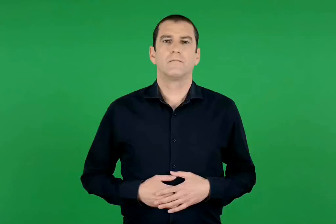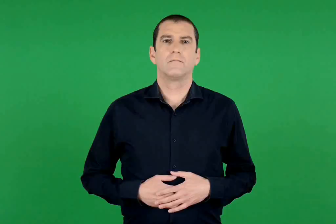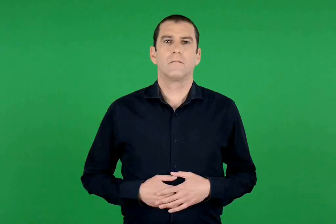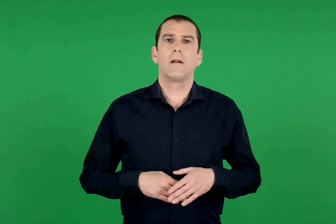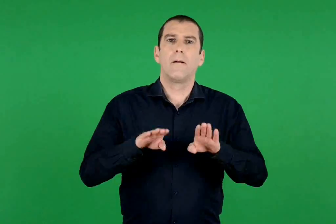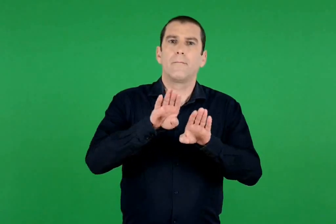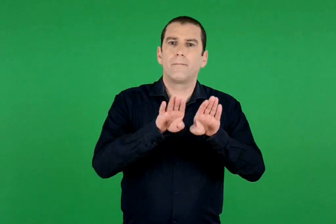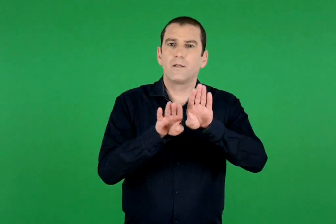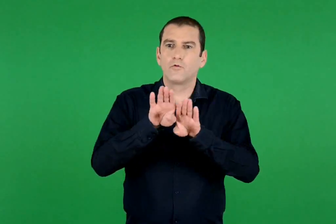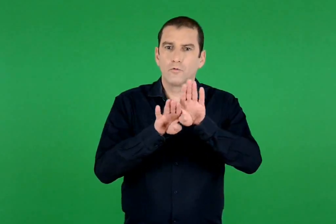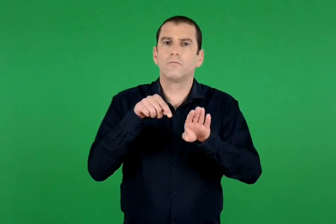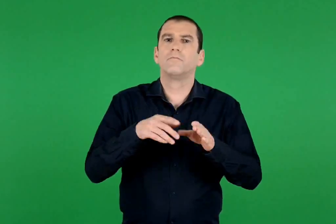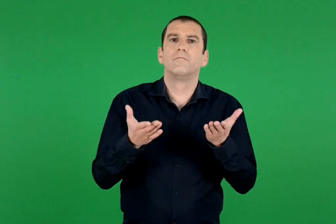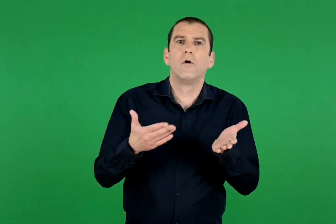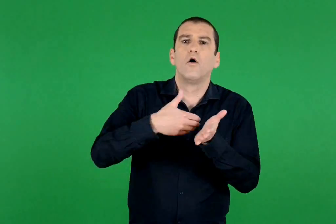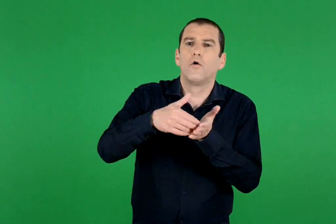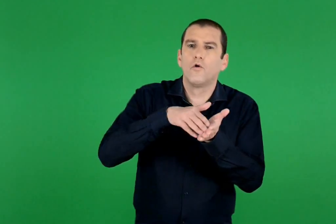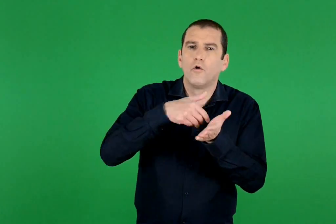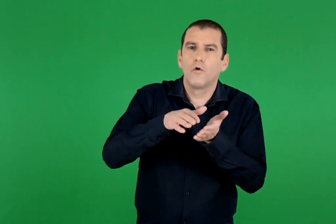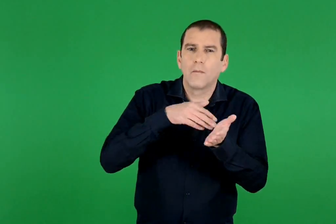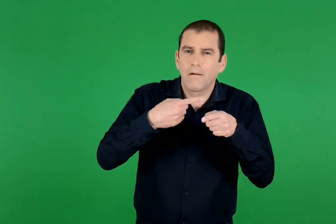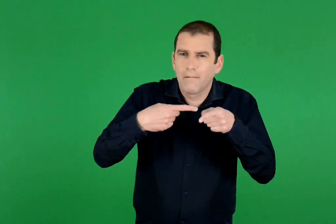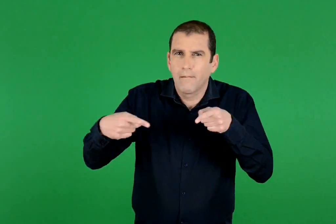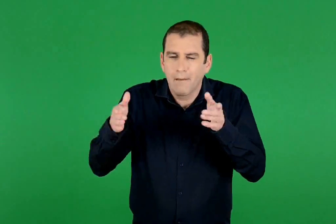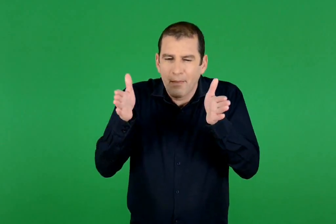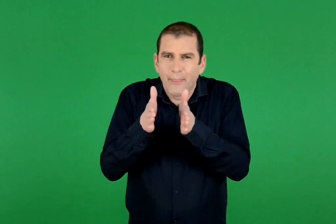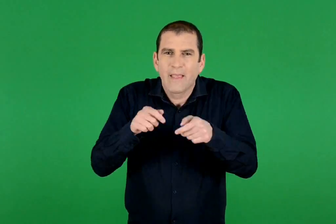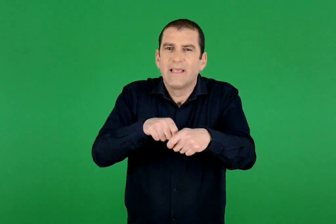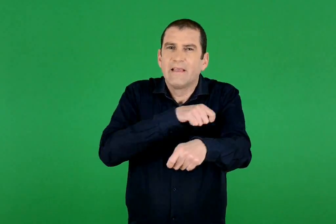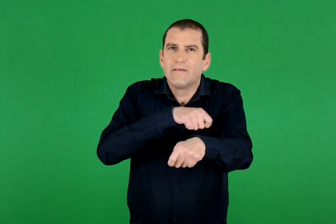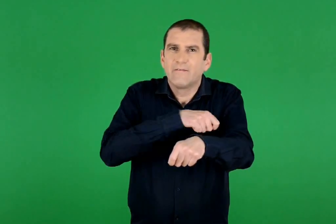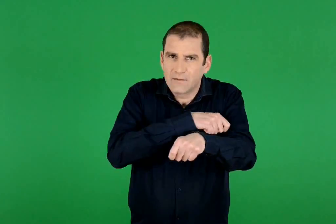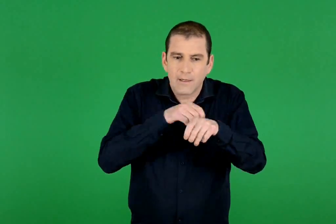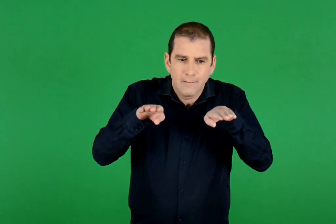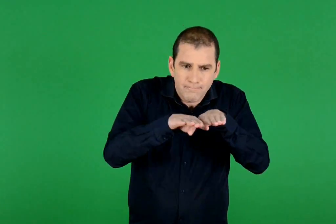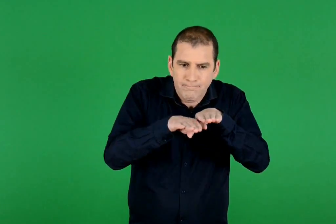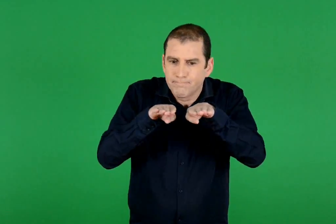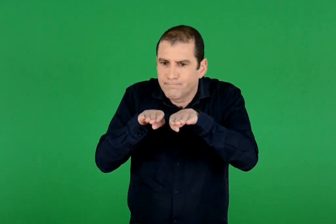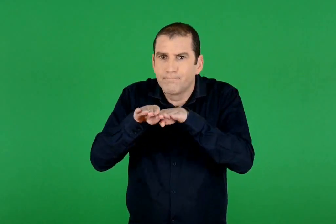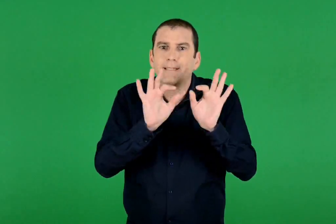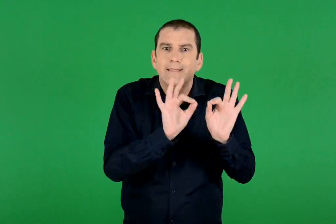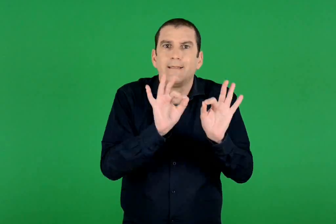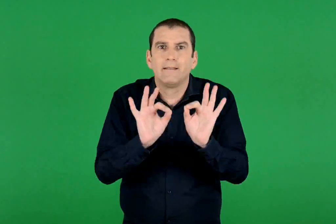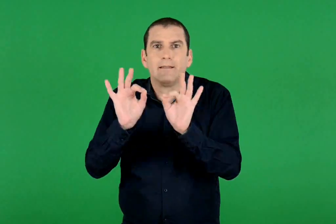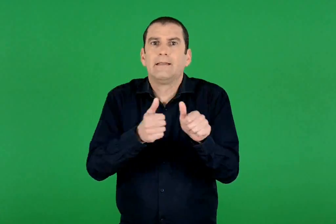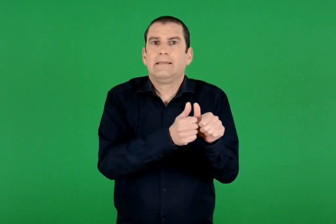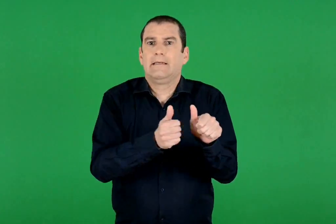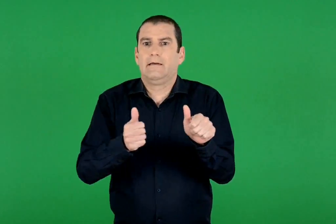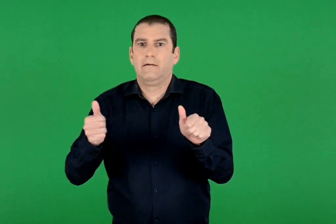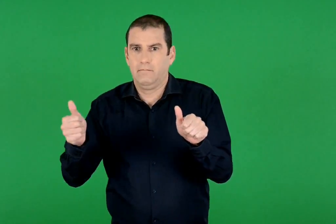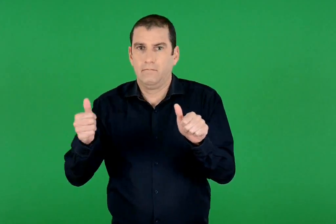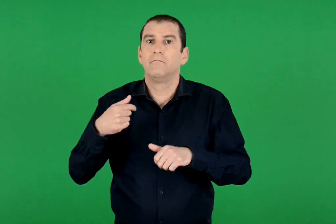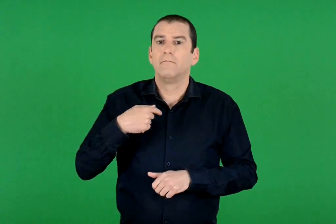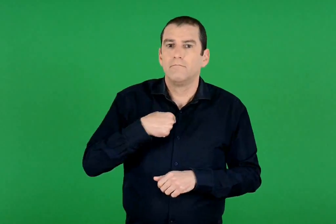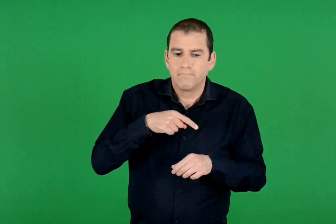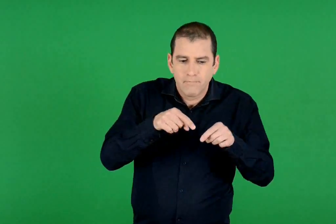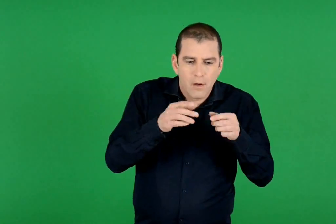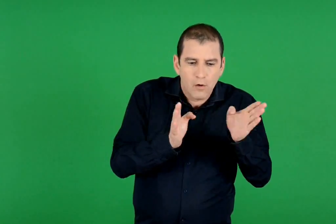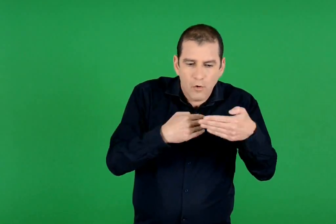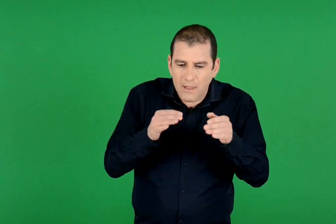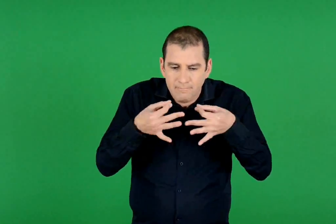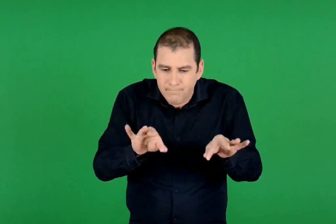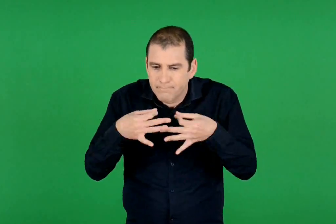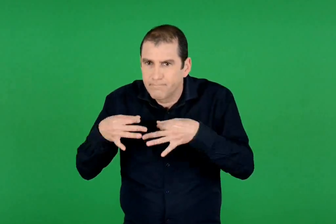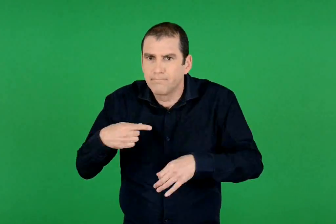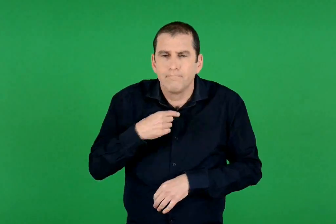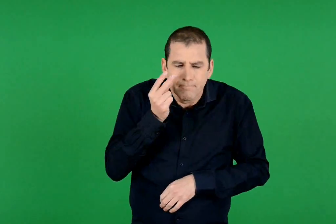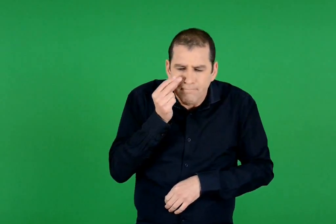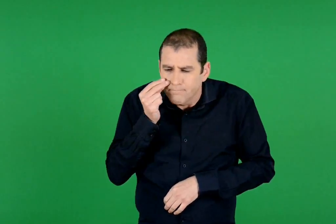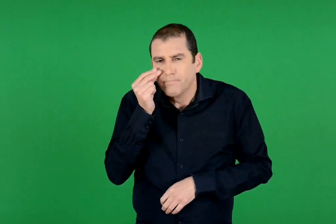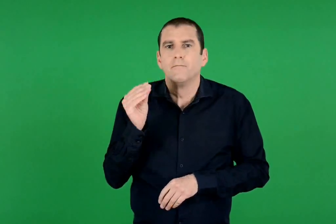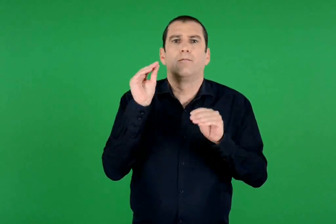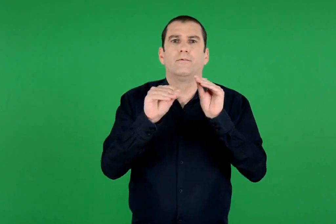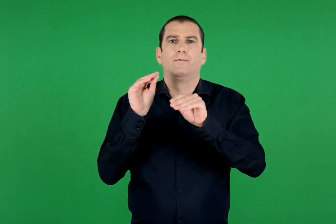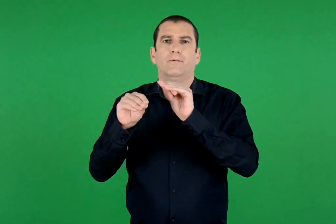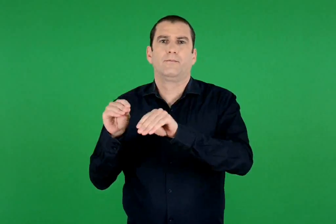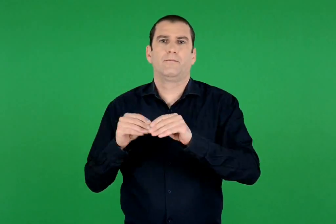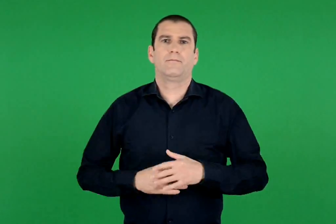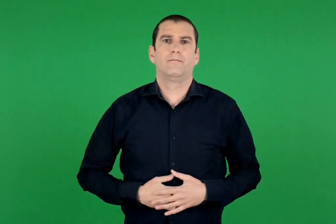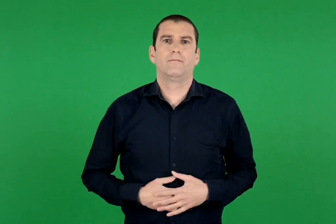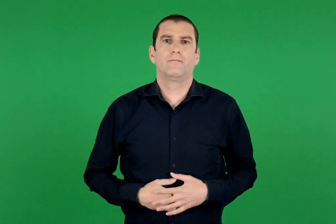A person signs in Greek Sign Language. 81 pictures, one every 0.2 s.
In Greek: το πάτσγουορκ φτιάχνεται από μικρά χρωματιστά κομμάτια ύφασμα που ενώνονται με μια συγκεκριμένη σειρά. παρατηρώ και συμπληρώνω τα κομμάτια που λείπουν
